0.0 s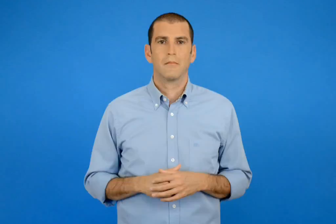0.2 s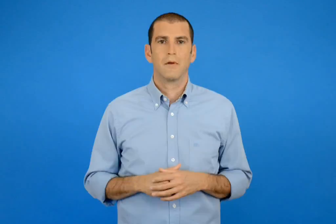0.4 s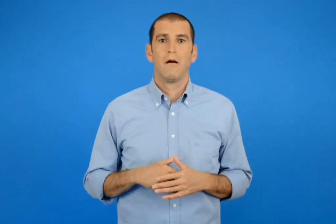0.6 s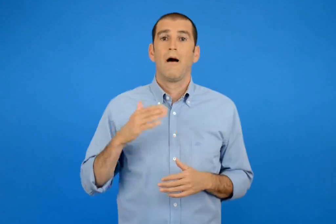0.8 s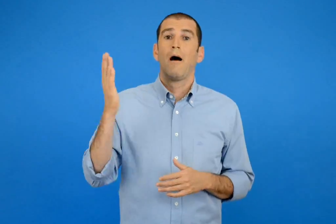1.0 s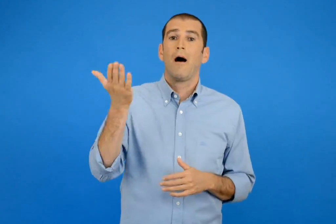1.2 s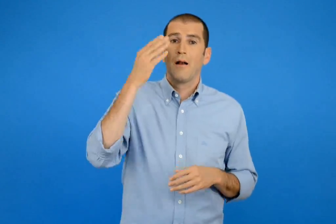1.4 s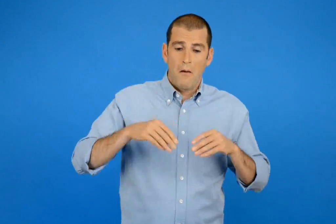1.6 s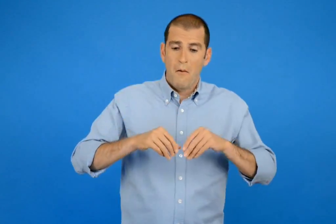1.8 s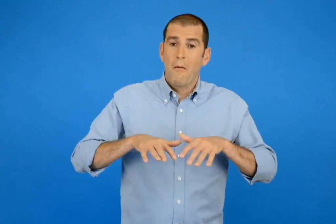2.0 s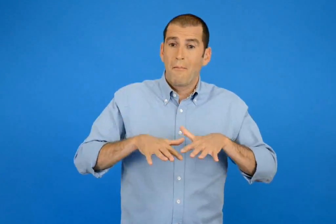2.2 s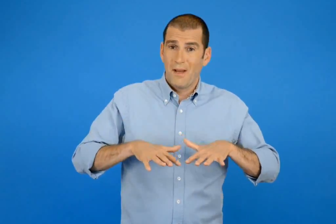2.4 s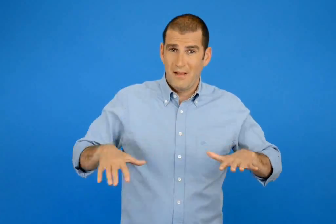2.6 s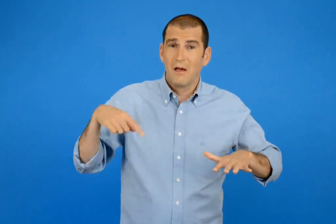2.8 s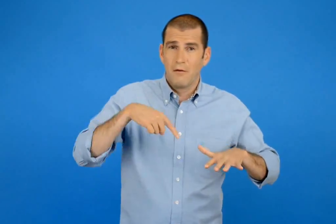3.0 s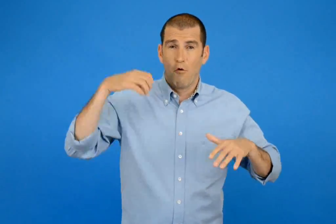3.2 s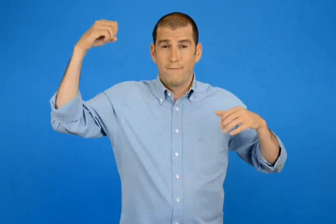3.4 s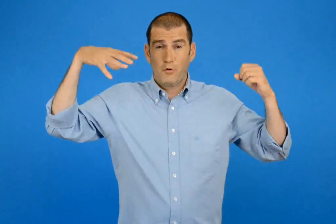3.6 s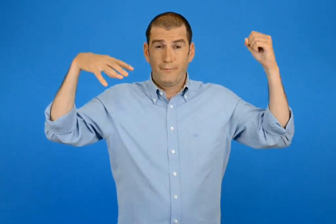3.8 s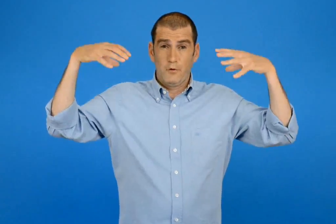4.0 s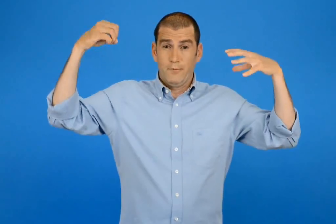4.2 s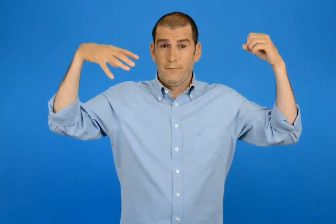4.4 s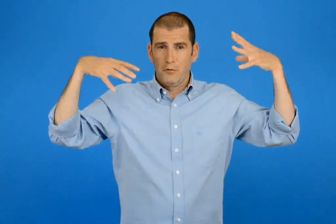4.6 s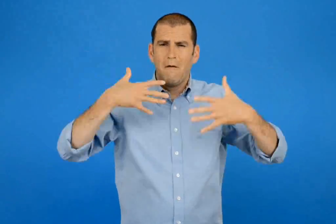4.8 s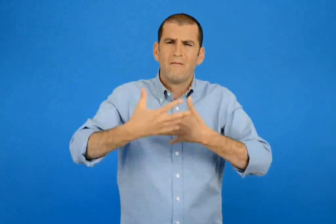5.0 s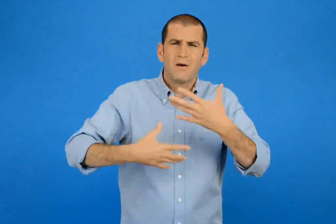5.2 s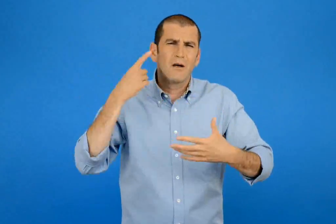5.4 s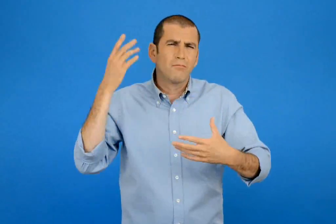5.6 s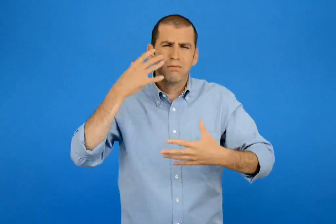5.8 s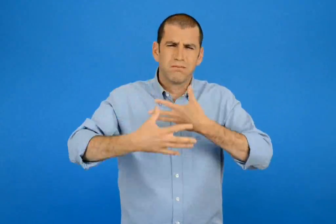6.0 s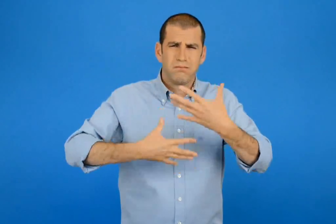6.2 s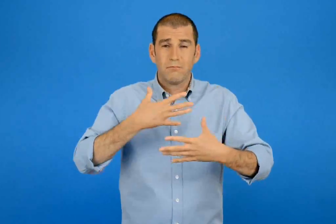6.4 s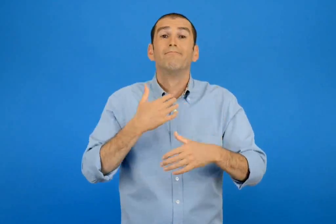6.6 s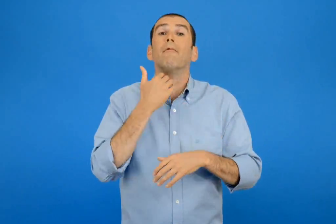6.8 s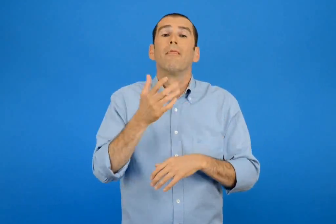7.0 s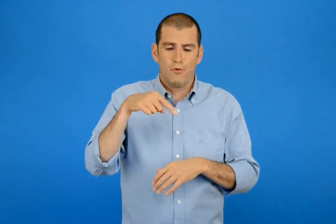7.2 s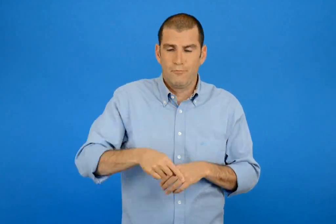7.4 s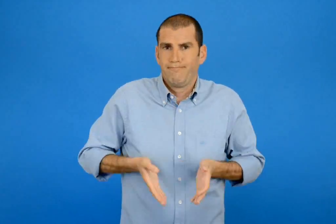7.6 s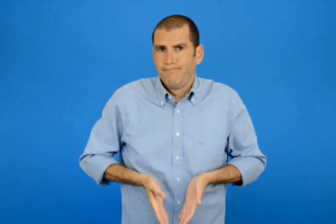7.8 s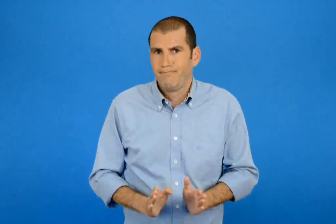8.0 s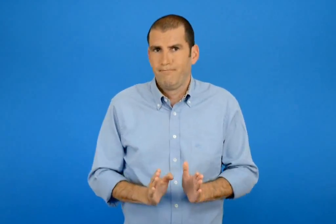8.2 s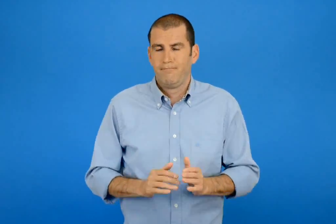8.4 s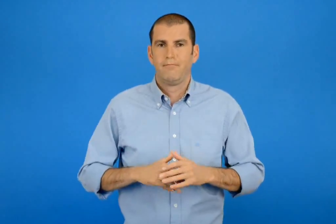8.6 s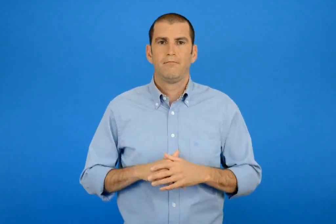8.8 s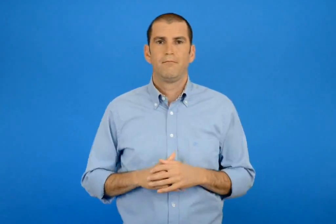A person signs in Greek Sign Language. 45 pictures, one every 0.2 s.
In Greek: αν οι παράλιες έχουν φωτά και φασαρία δεν μπορούν να γεννήσουν
